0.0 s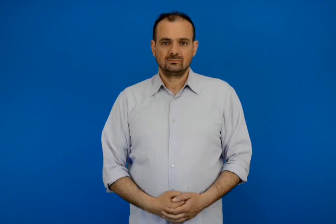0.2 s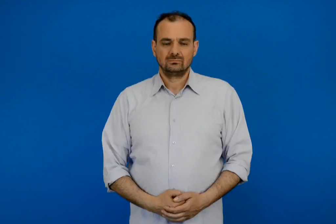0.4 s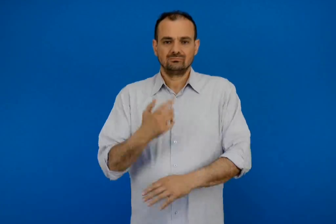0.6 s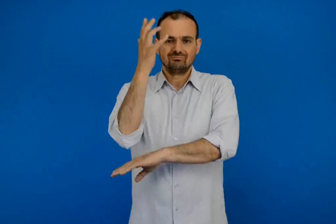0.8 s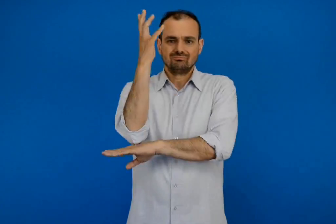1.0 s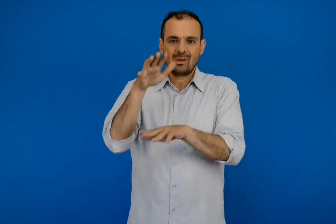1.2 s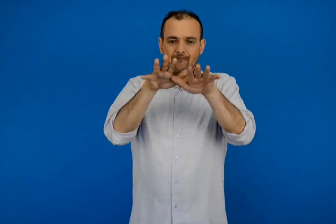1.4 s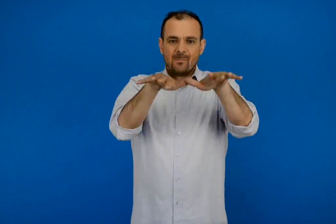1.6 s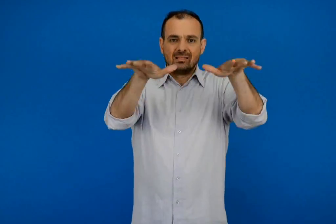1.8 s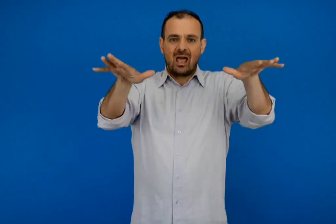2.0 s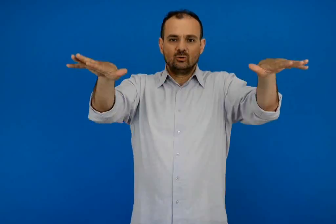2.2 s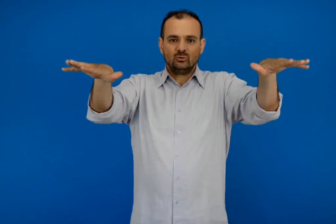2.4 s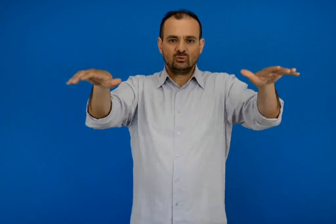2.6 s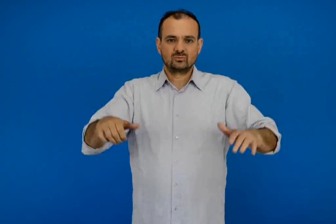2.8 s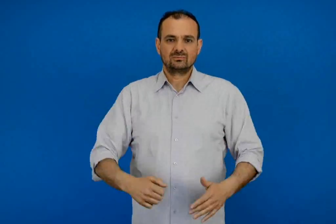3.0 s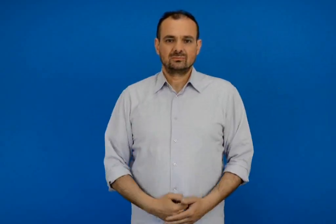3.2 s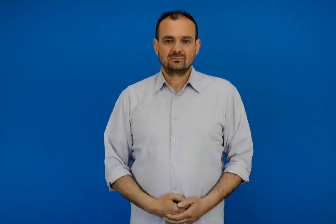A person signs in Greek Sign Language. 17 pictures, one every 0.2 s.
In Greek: πλάτανος
